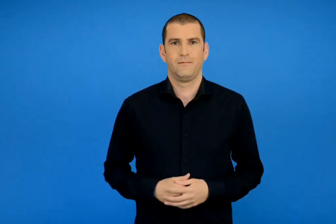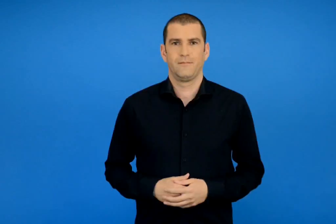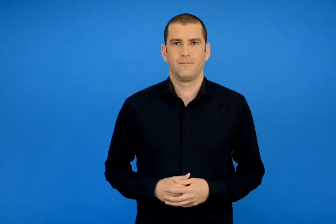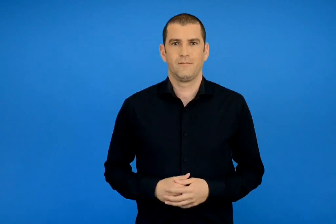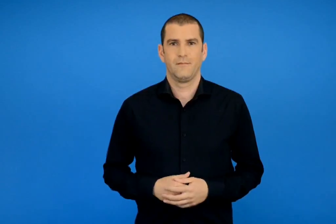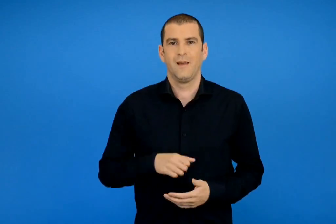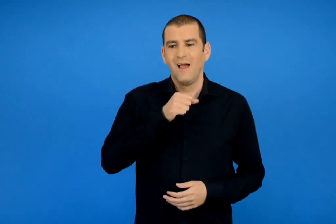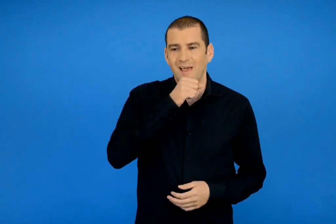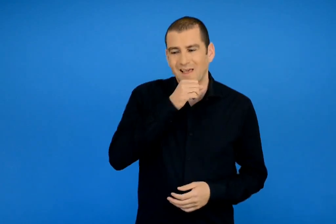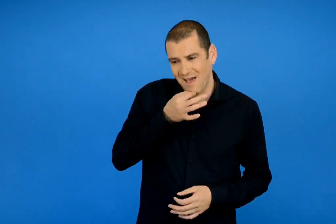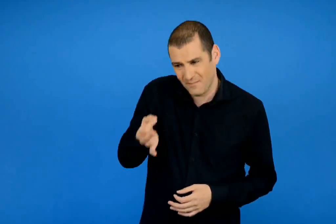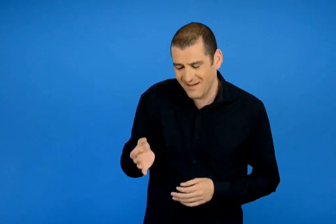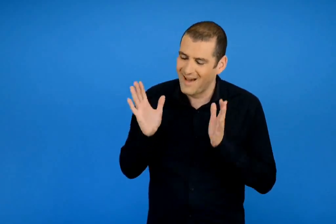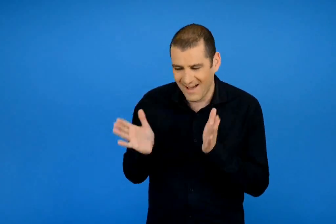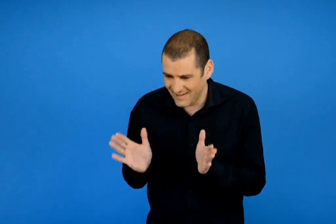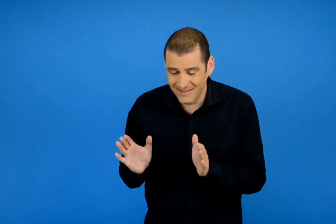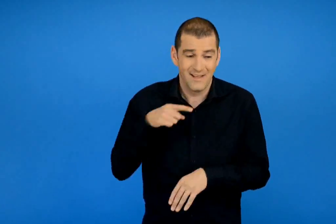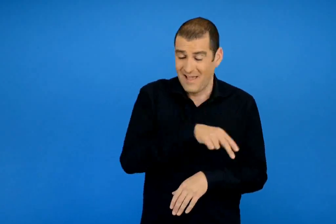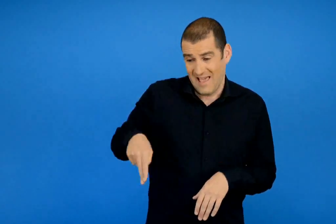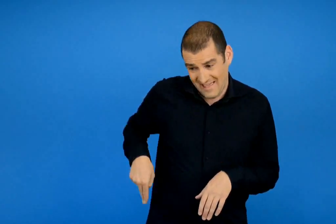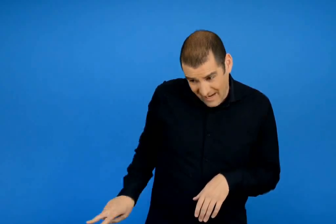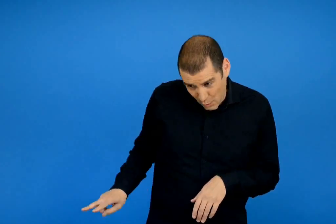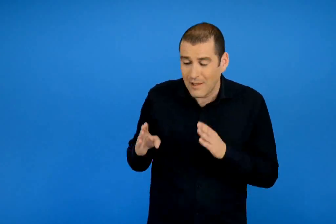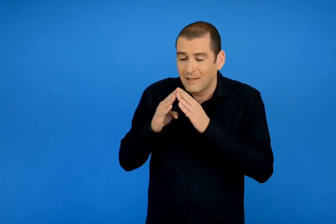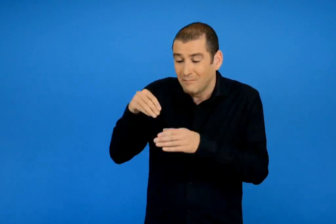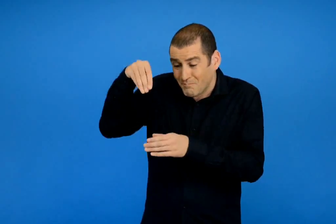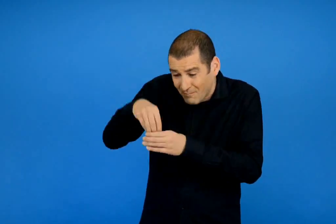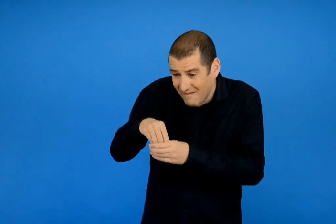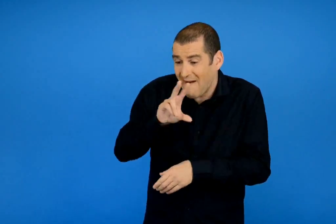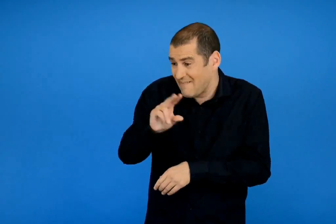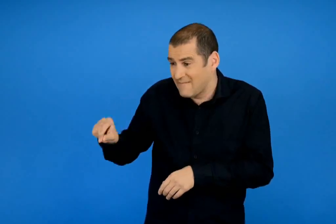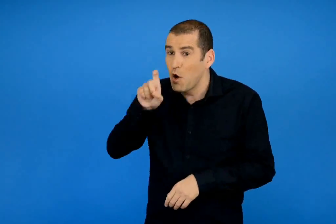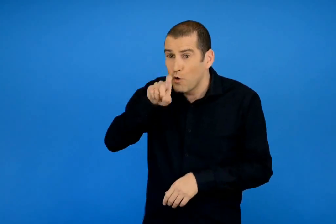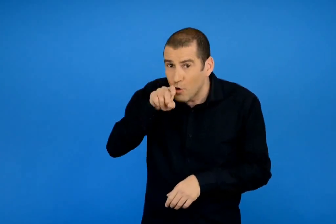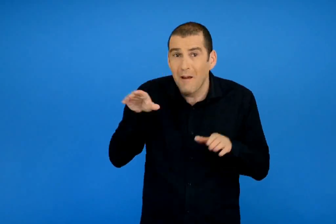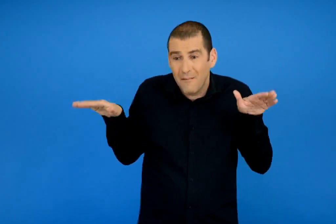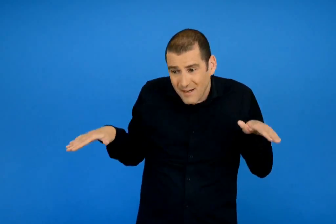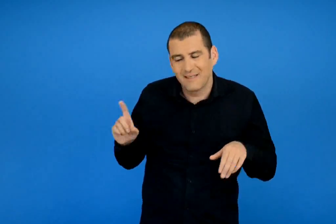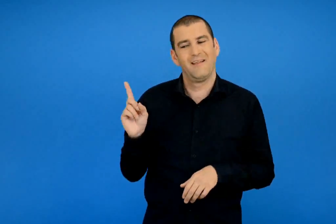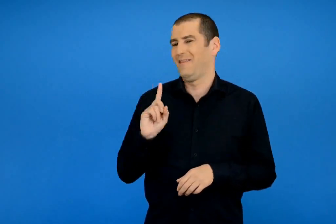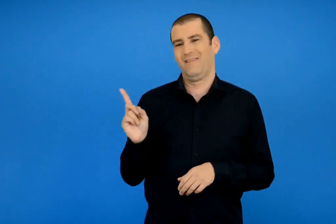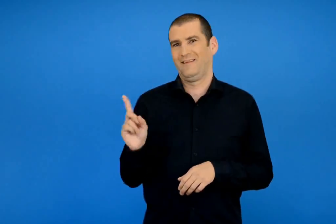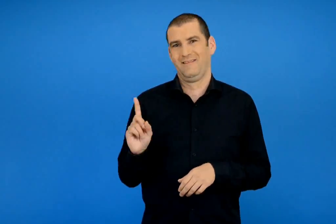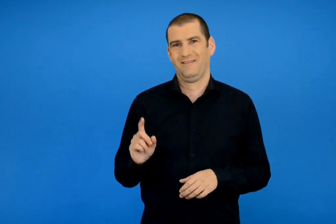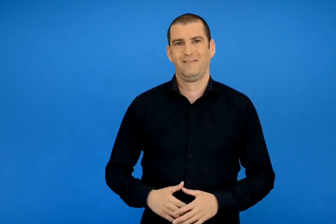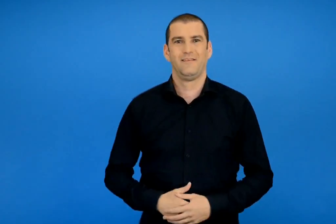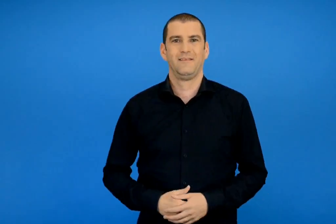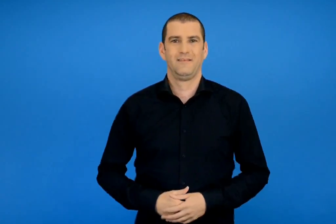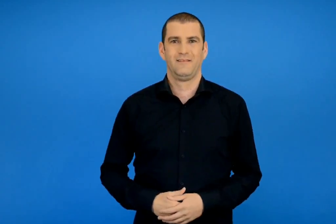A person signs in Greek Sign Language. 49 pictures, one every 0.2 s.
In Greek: καρδούλα μου έλεγε η γιαγιά τα χελιδόνια δεν είναι σαν τις κότες ή σαν τα περιστέρια να ζούνε μέσα στο σπίτι
